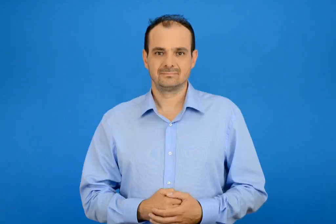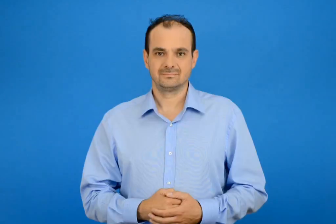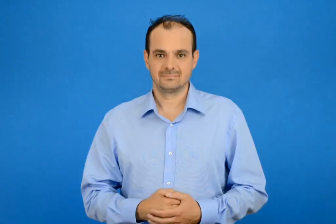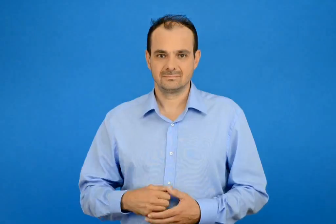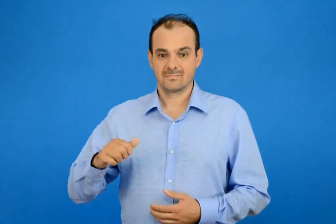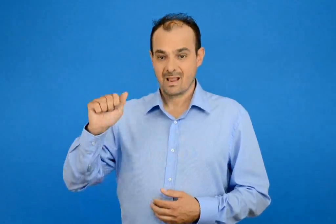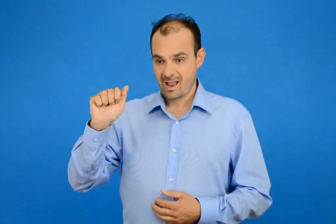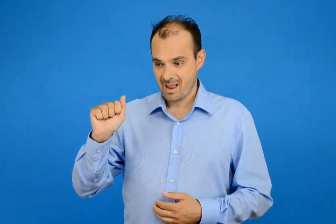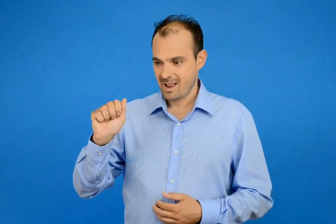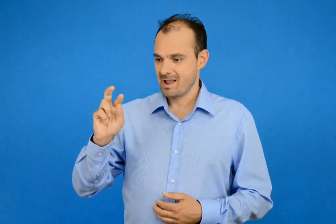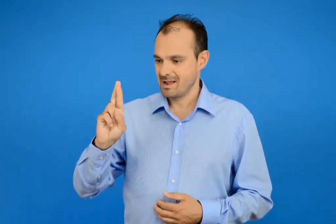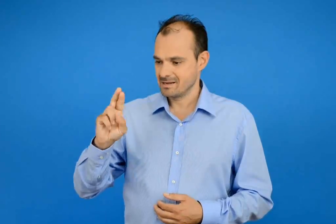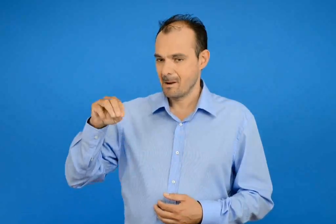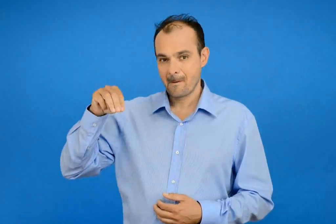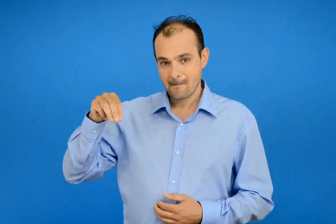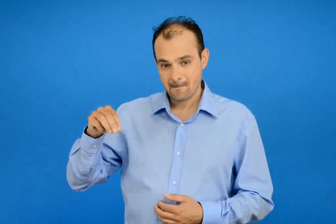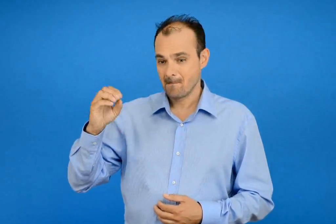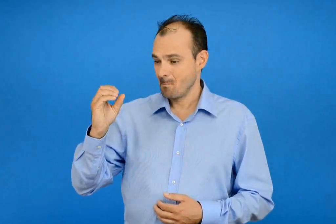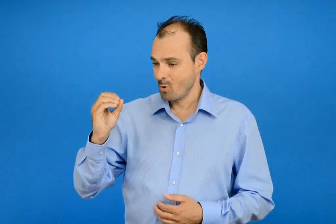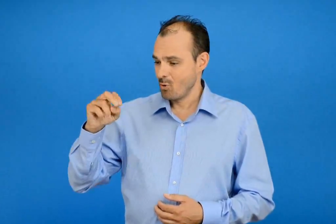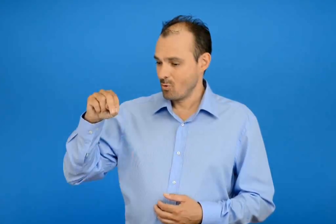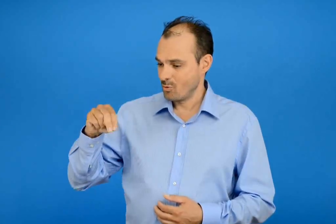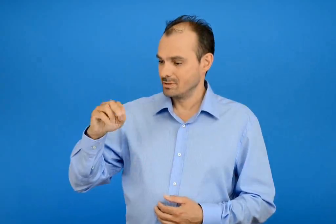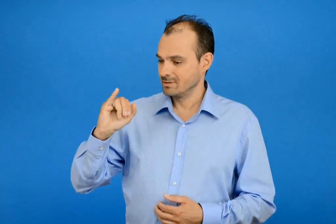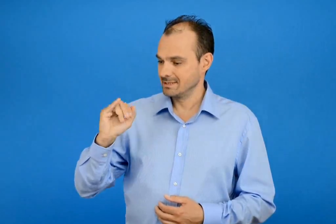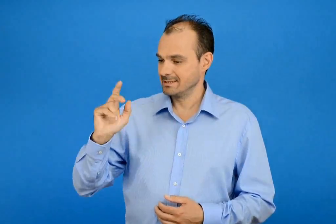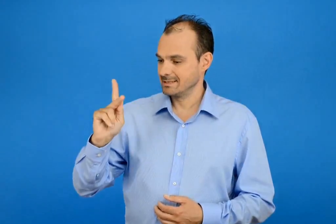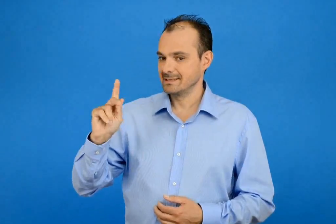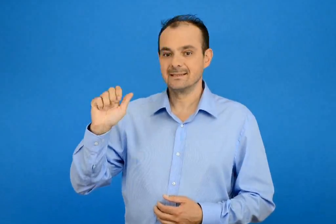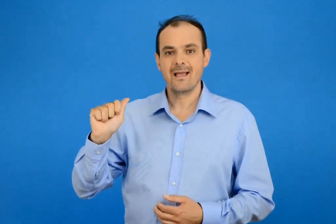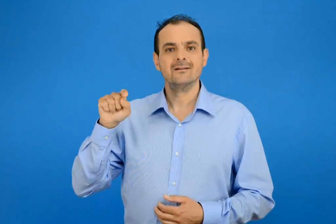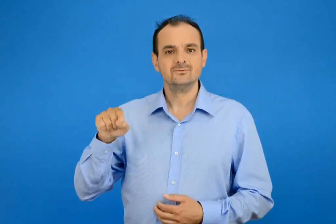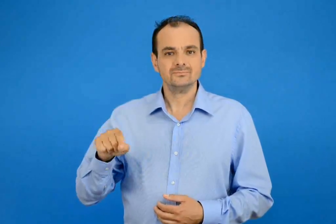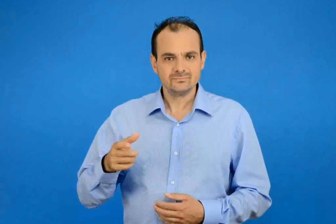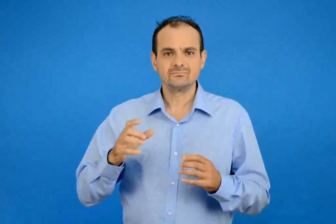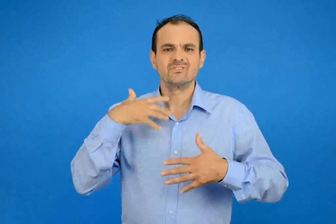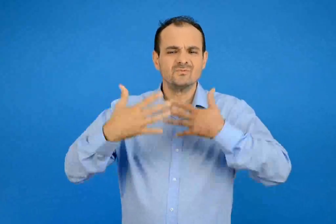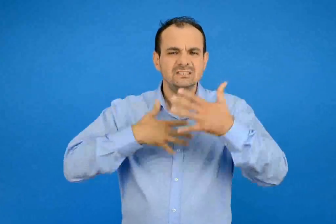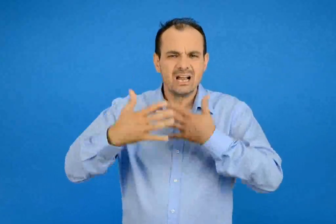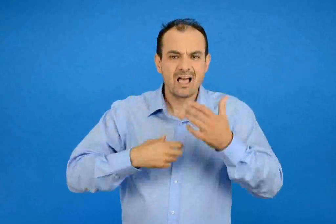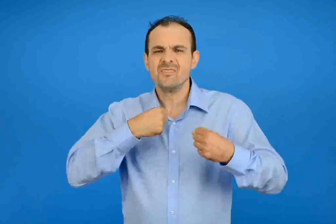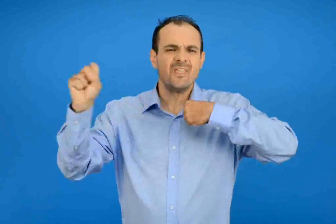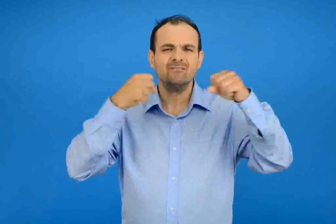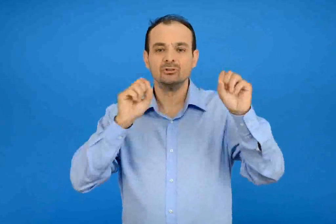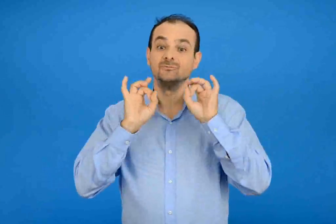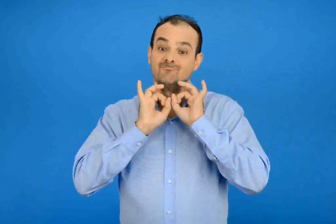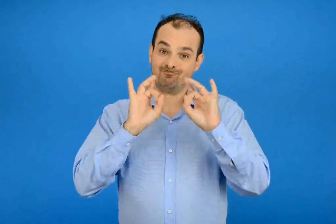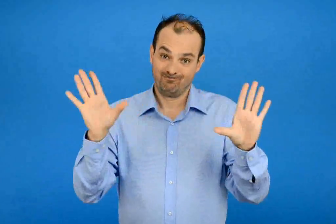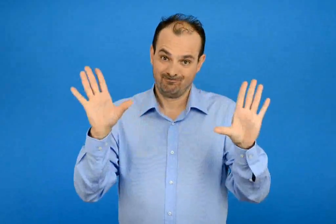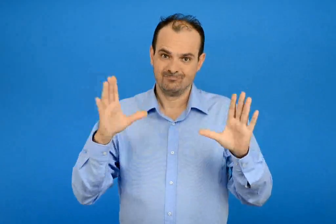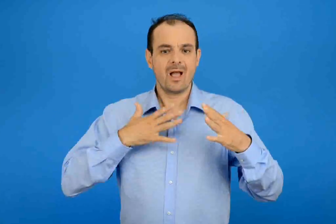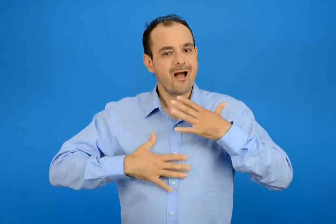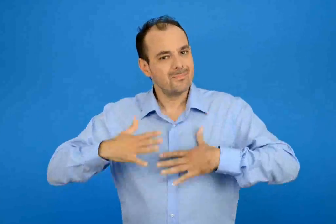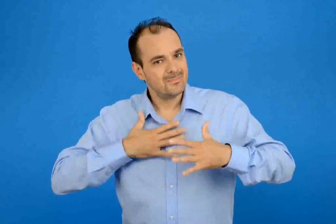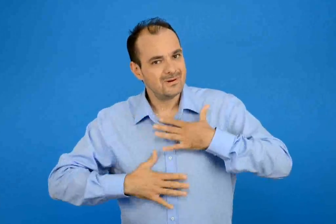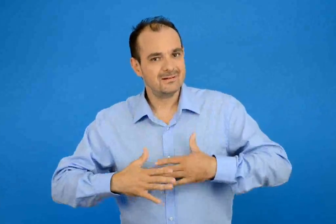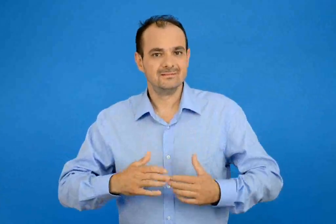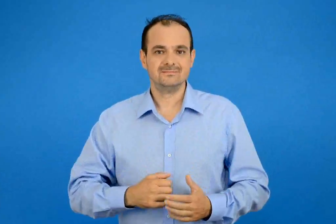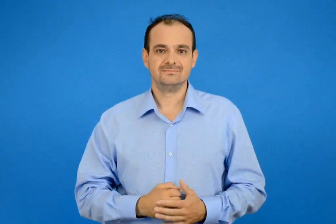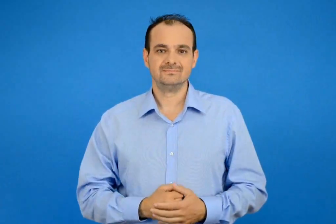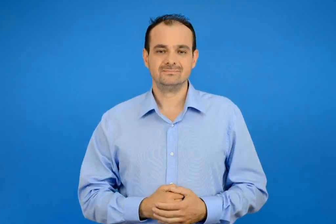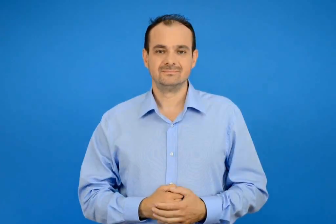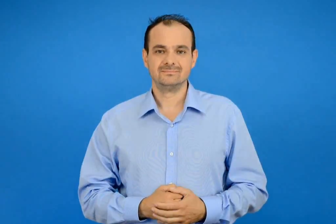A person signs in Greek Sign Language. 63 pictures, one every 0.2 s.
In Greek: αρμονικά δίχως διαφωνίες οι φασαρίες αγαπημένα
